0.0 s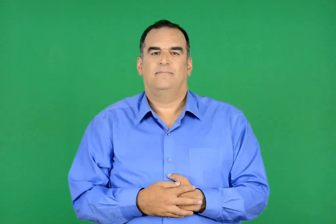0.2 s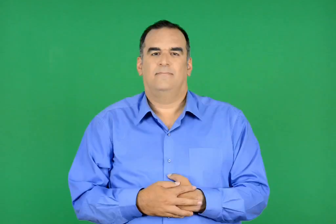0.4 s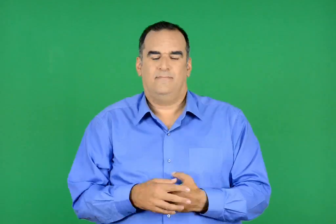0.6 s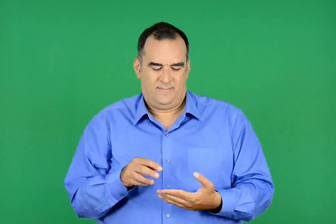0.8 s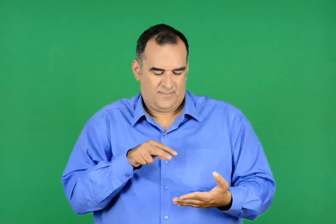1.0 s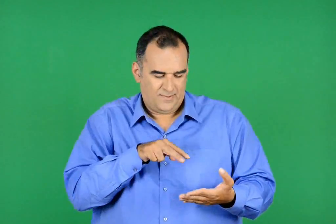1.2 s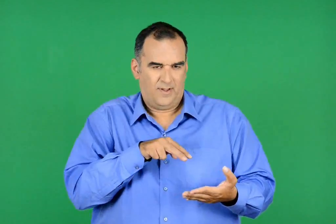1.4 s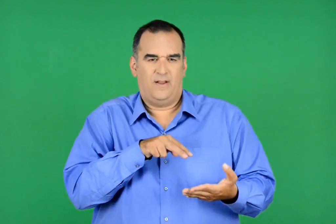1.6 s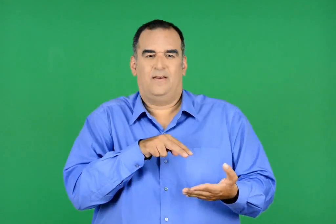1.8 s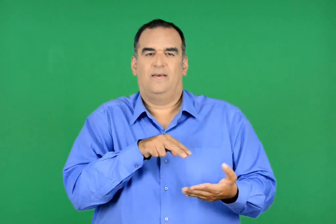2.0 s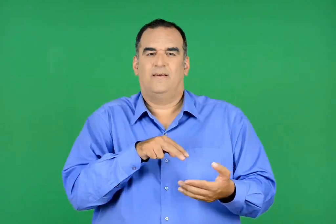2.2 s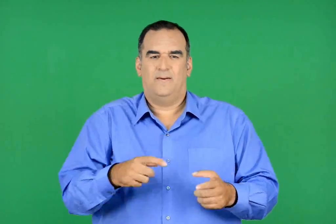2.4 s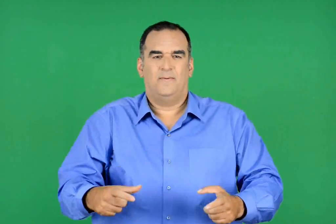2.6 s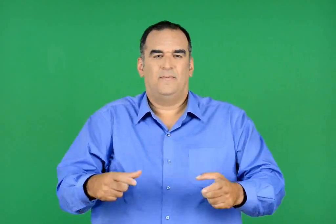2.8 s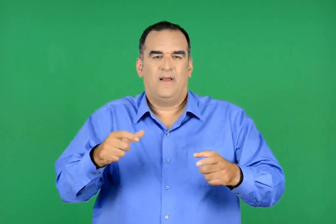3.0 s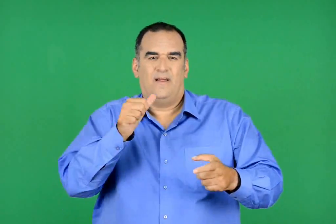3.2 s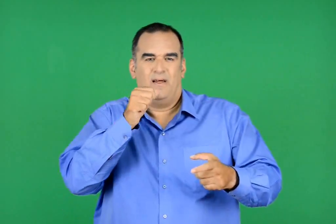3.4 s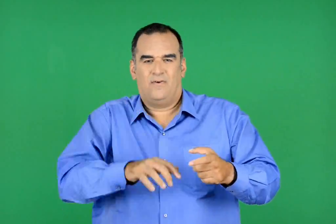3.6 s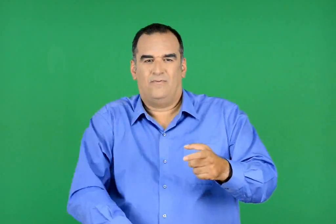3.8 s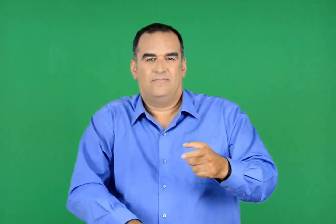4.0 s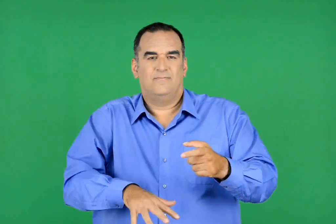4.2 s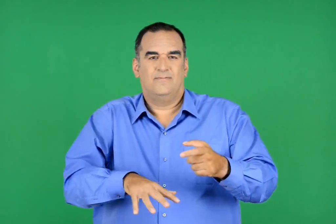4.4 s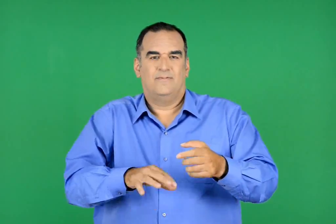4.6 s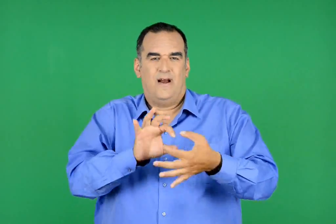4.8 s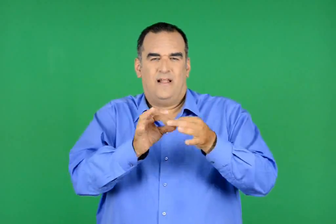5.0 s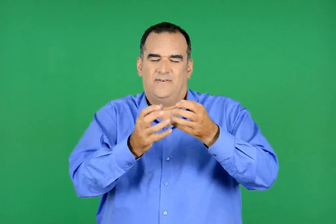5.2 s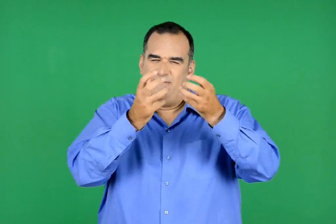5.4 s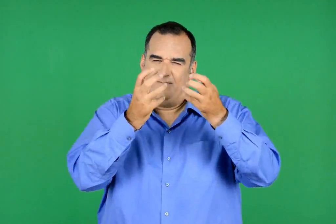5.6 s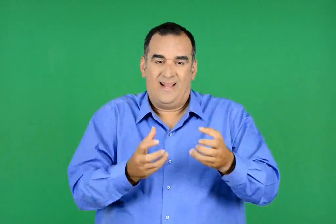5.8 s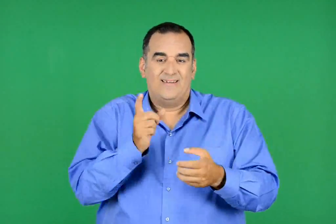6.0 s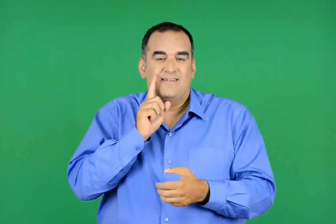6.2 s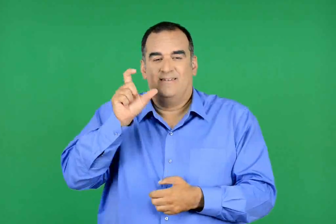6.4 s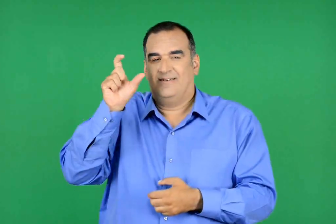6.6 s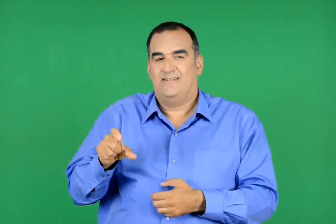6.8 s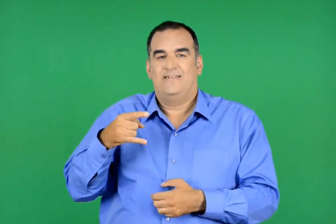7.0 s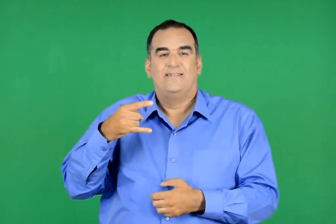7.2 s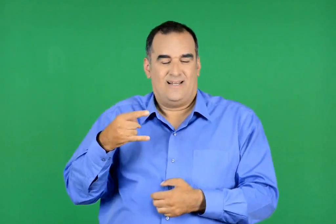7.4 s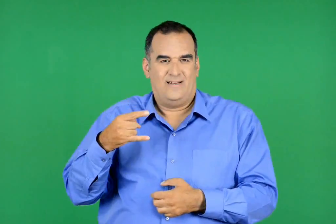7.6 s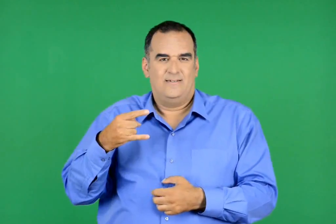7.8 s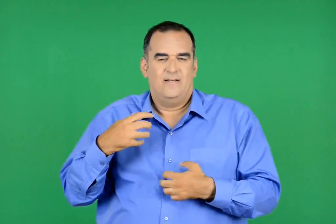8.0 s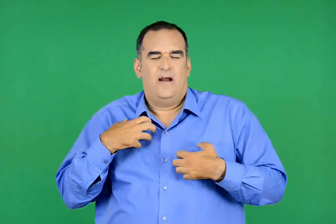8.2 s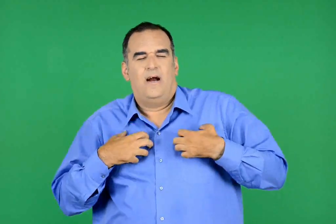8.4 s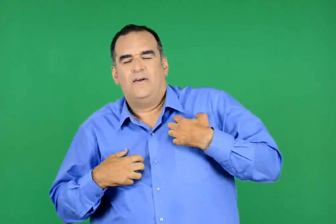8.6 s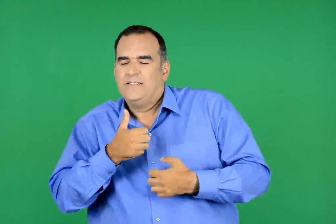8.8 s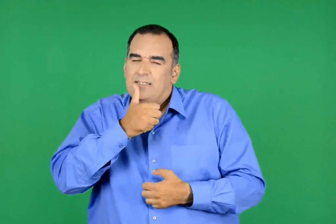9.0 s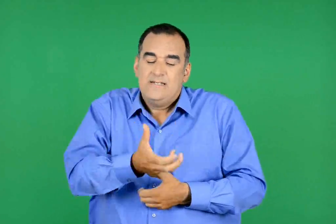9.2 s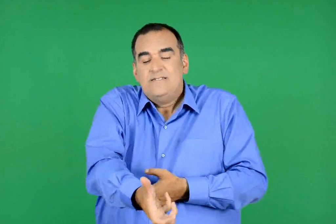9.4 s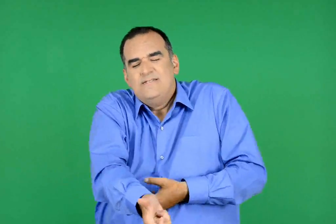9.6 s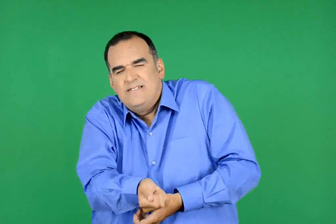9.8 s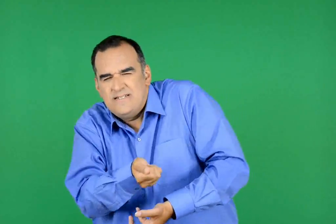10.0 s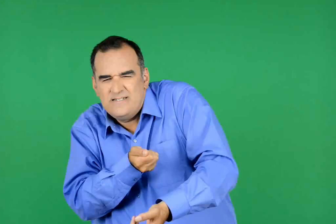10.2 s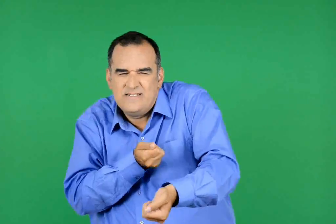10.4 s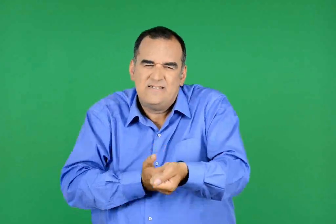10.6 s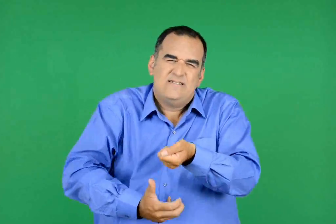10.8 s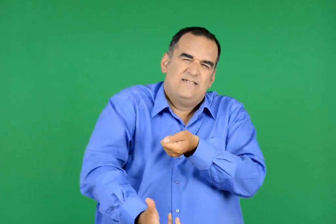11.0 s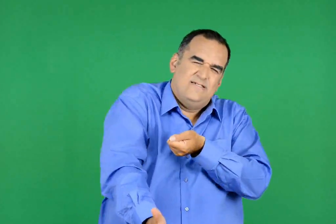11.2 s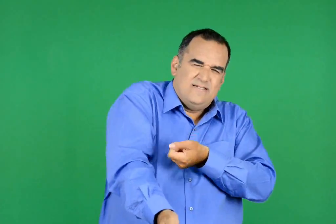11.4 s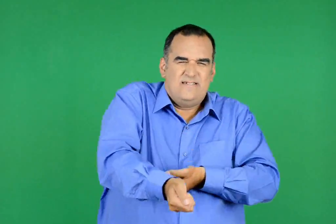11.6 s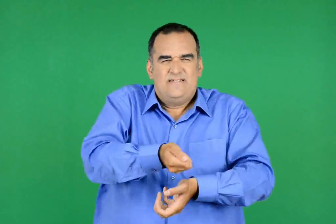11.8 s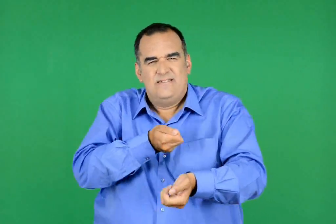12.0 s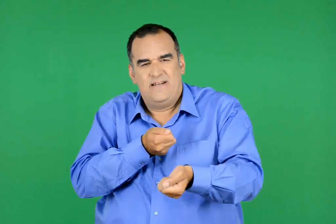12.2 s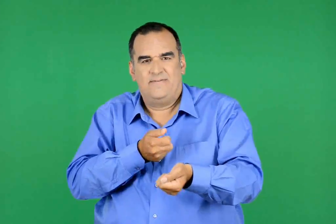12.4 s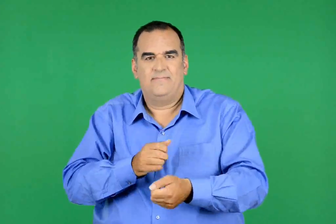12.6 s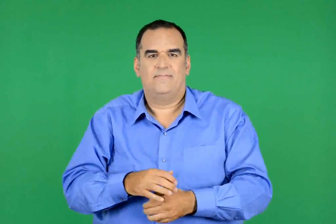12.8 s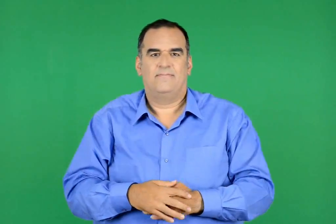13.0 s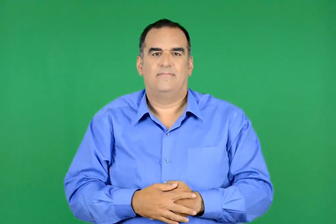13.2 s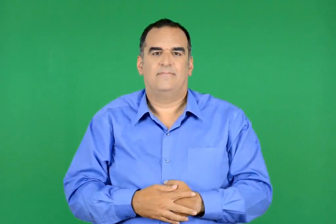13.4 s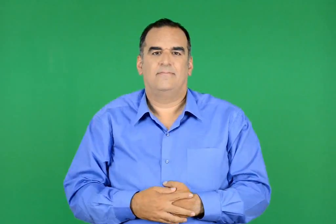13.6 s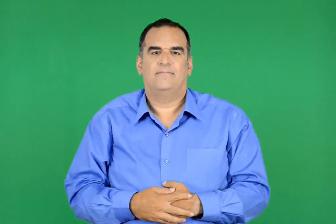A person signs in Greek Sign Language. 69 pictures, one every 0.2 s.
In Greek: το πηγάδι της αυλής µε τη βαριά αλυσίδα που ανεβάζει τον κουβά αγκομαχώντας το πρόσωπο της ζακίγια χαραγμένο από αγωνία και πόνο
